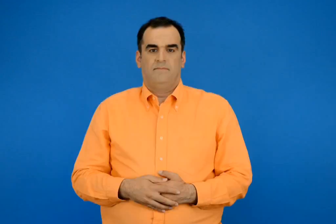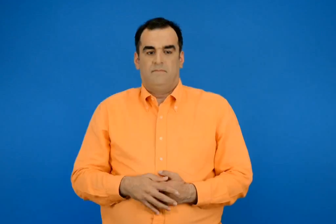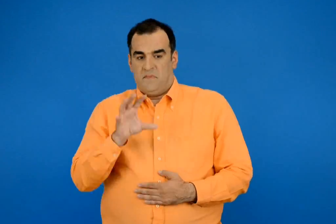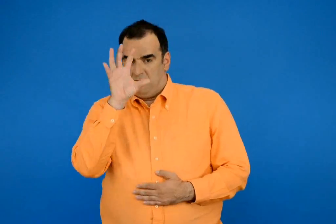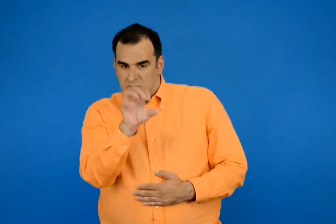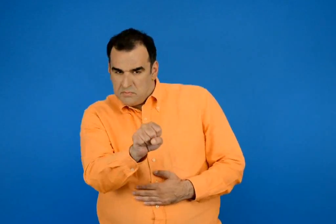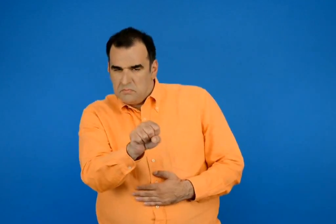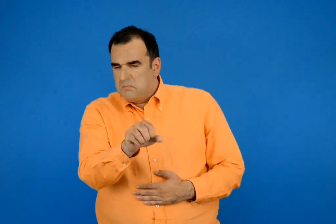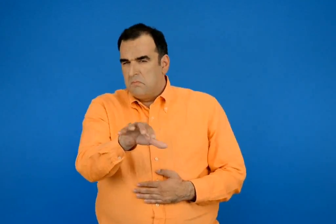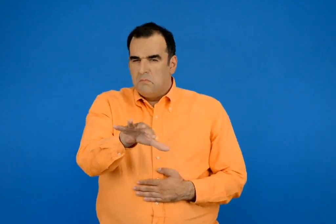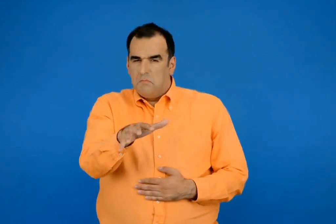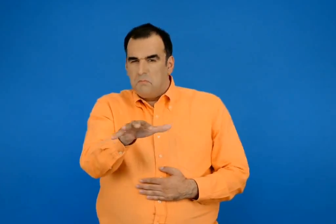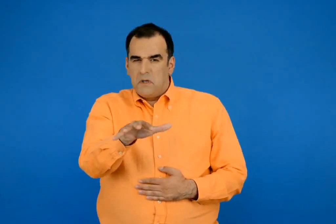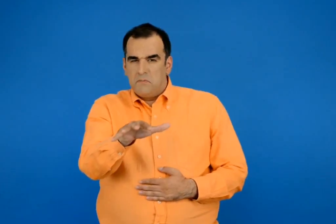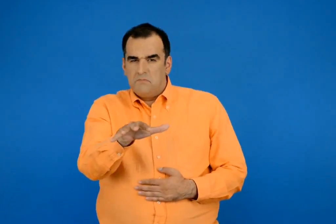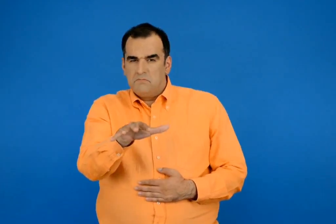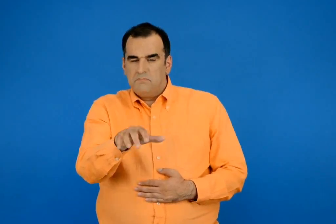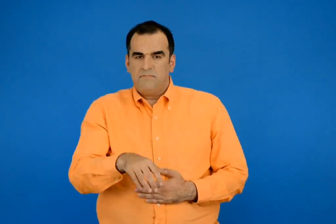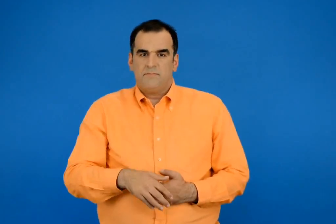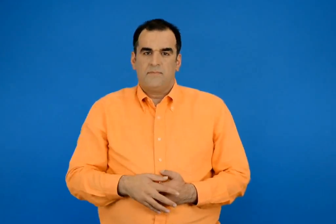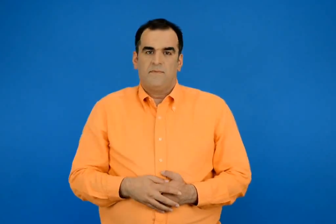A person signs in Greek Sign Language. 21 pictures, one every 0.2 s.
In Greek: εκτιμώ περίπου
